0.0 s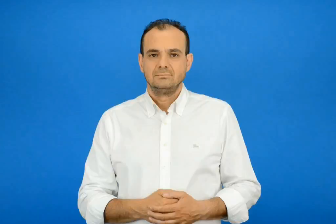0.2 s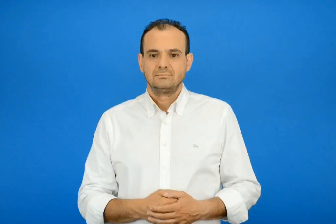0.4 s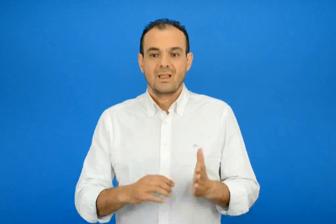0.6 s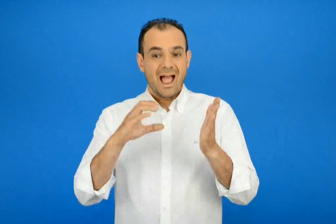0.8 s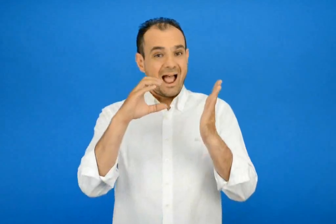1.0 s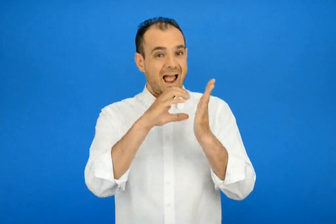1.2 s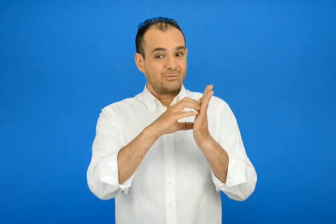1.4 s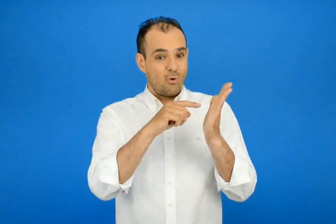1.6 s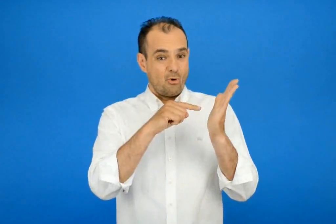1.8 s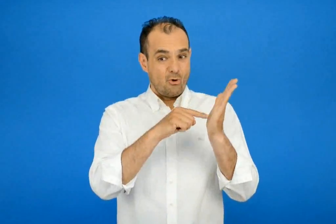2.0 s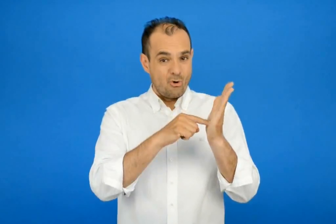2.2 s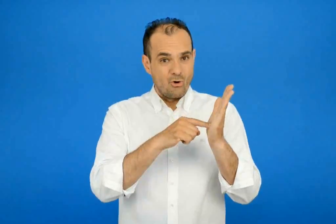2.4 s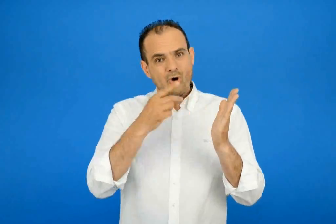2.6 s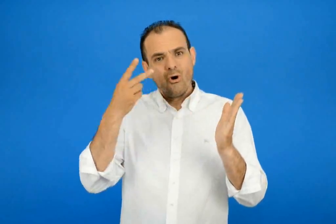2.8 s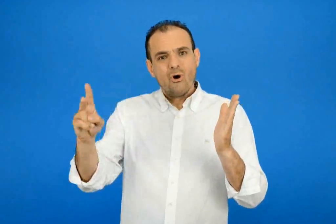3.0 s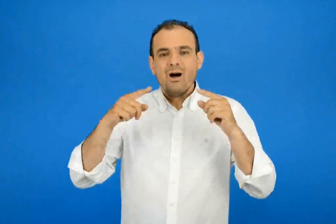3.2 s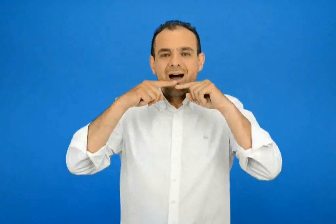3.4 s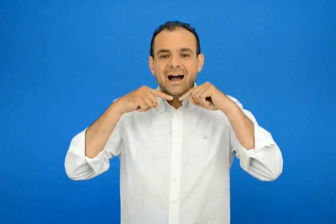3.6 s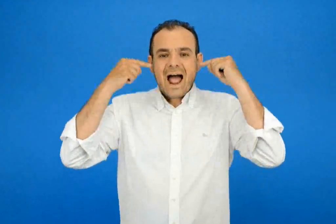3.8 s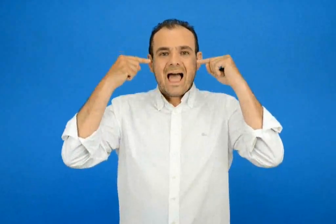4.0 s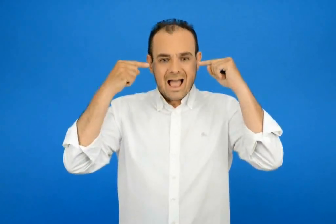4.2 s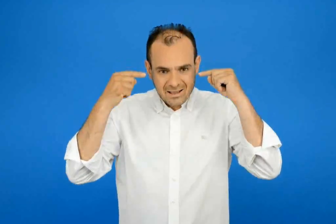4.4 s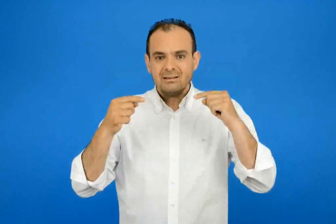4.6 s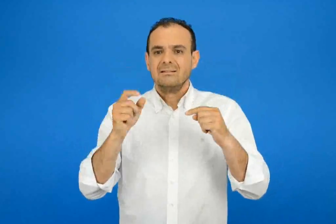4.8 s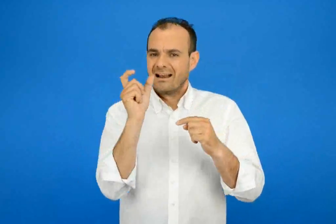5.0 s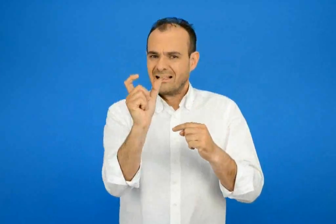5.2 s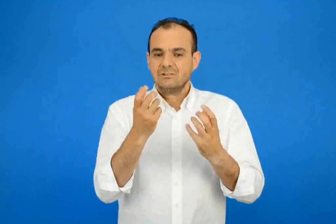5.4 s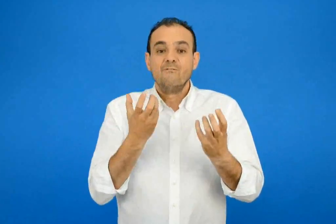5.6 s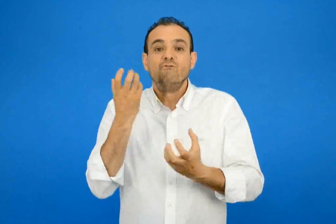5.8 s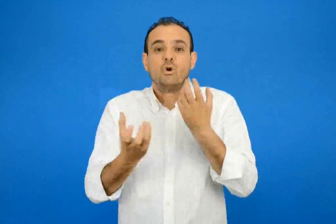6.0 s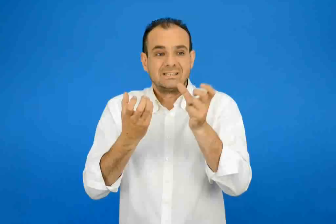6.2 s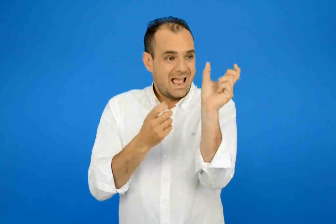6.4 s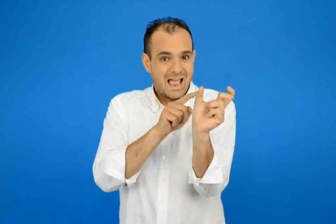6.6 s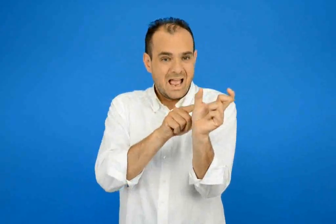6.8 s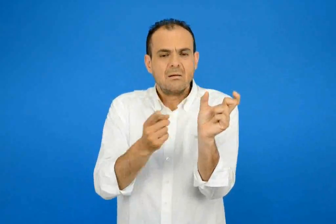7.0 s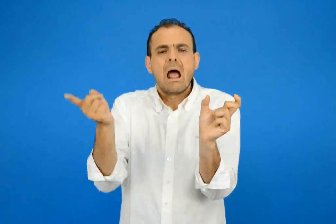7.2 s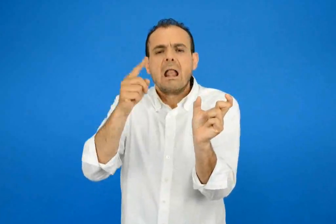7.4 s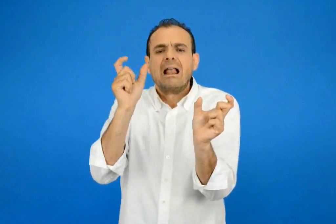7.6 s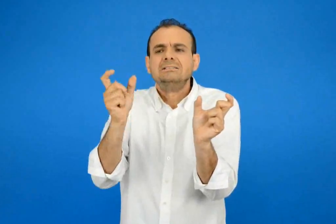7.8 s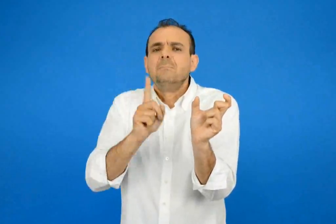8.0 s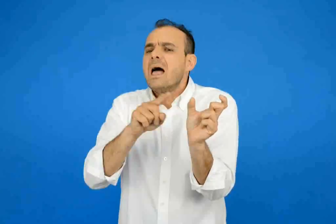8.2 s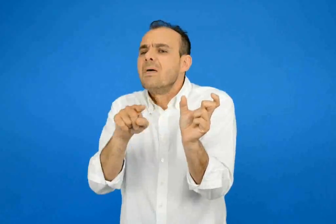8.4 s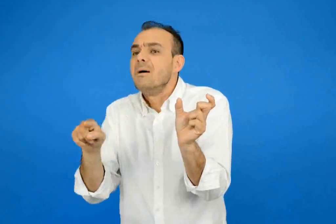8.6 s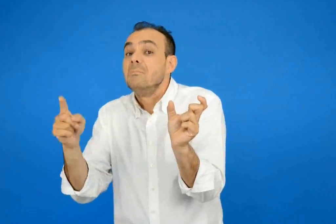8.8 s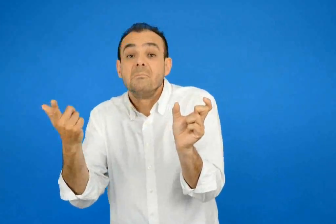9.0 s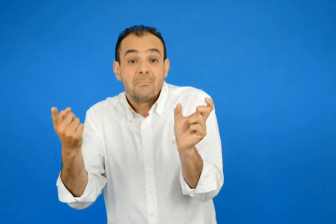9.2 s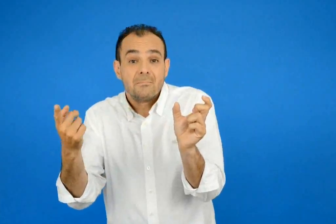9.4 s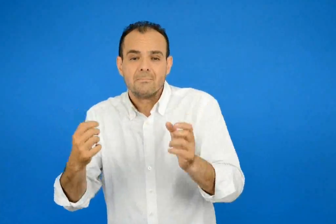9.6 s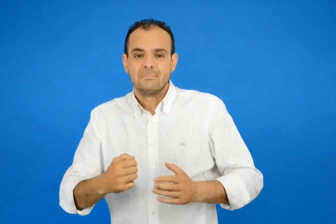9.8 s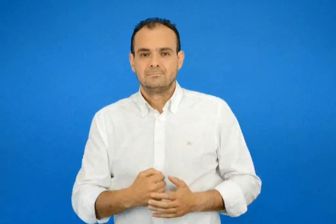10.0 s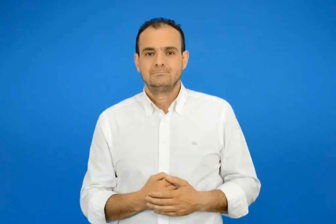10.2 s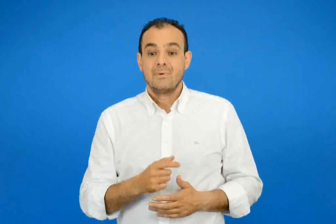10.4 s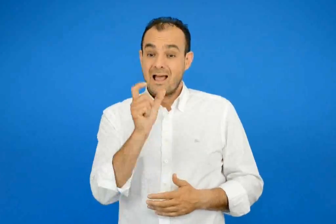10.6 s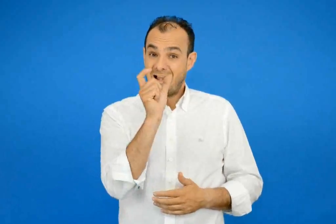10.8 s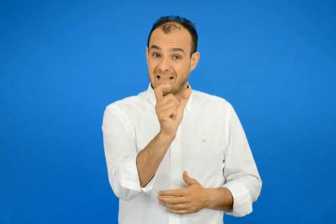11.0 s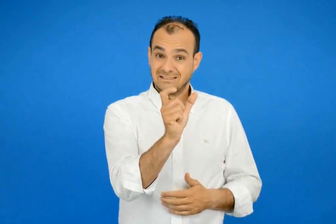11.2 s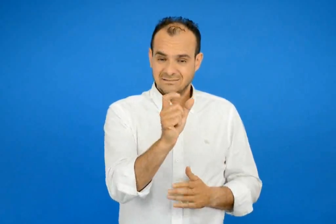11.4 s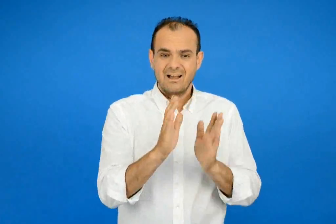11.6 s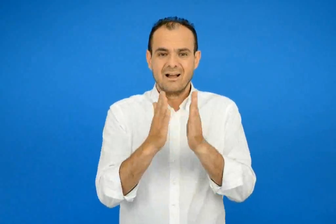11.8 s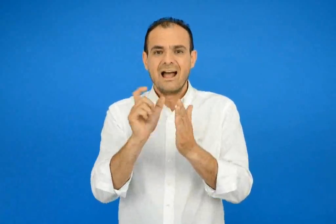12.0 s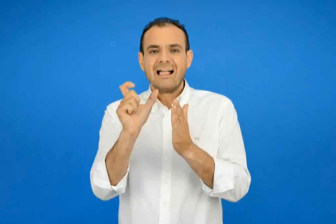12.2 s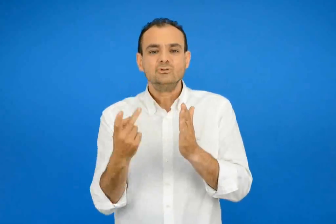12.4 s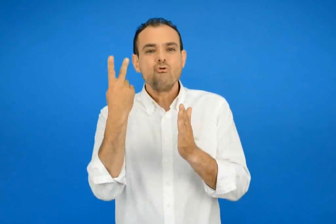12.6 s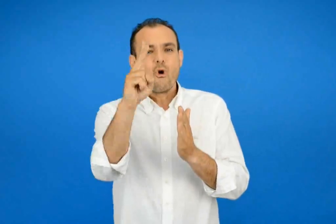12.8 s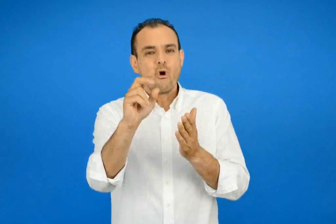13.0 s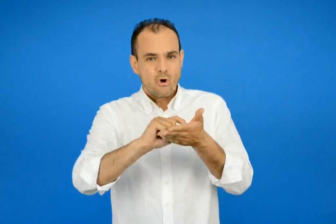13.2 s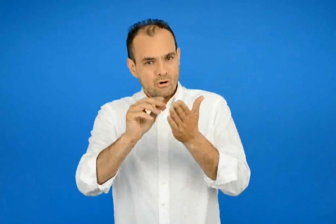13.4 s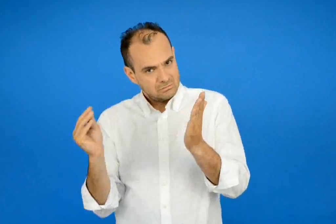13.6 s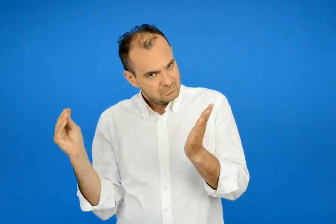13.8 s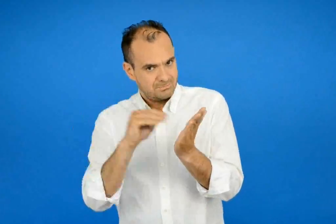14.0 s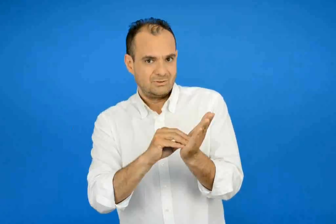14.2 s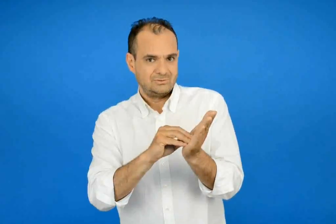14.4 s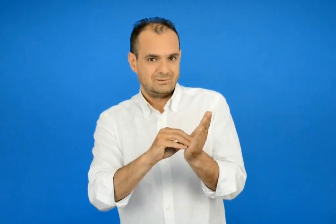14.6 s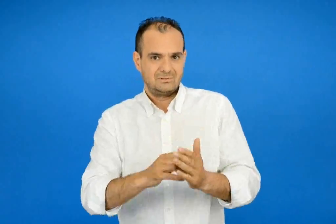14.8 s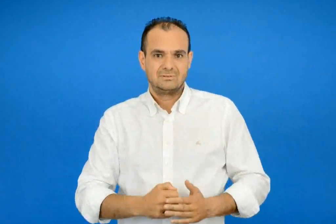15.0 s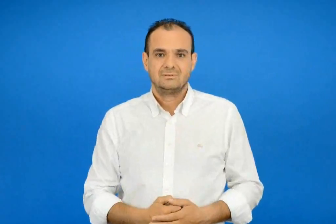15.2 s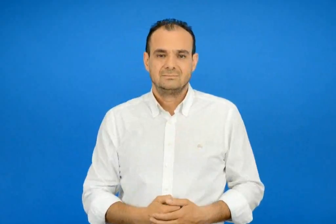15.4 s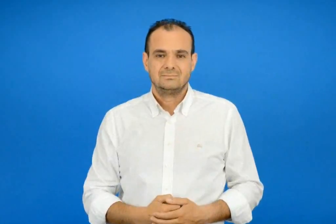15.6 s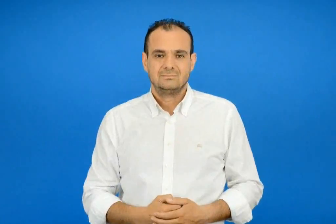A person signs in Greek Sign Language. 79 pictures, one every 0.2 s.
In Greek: ποιά λέξη του άρθρου της χαράς σημαίνει φωτιά ; συμπλήρωσε τη λέξη στο λεξικό σου
